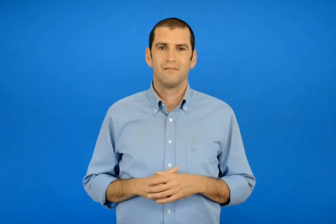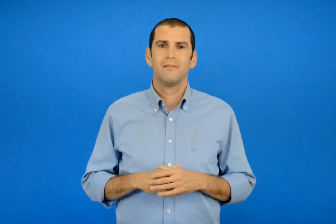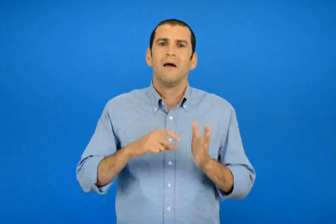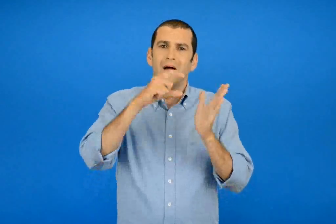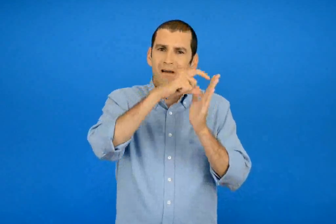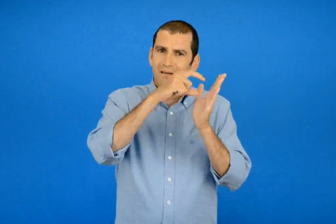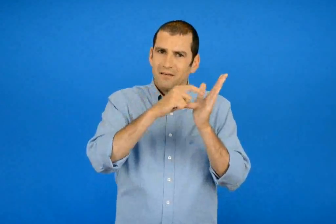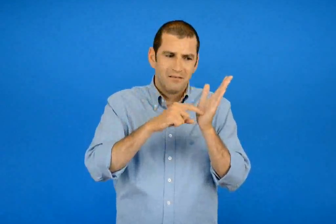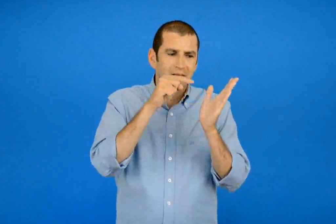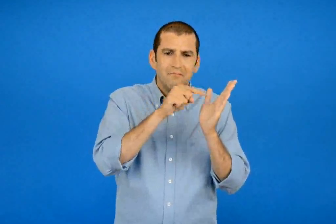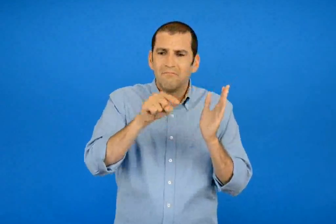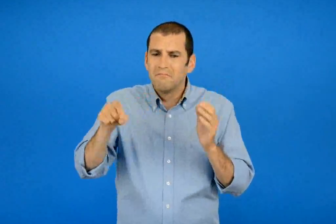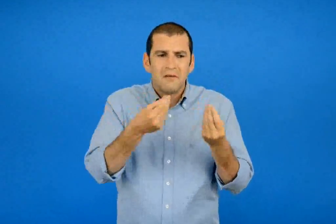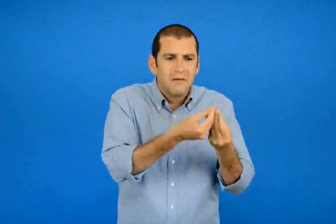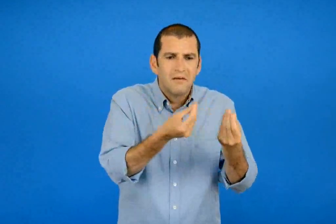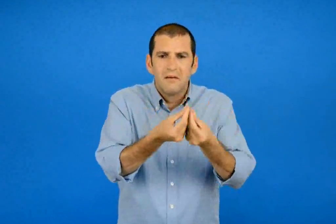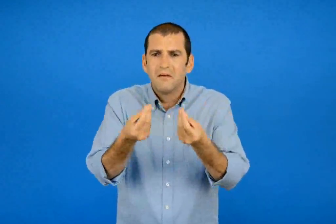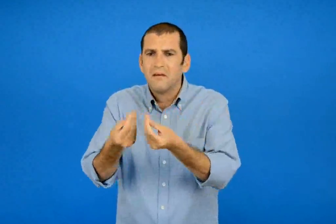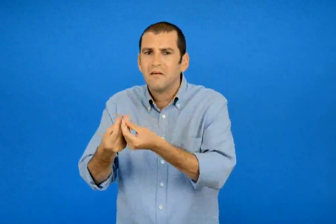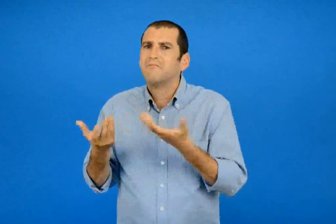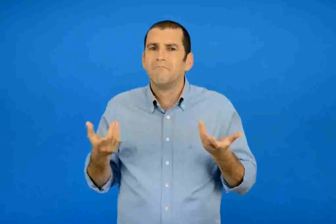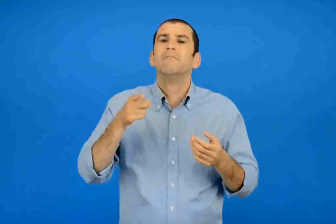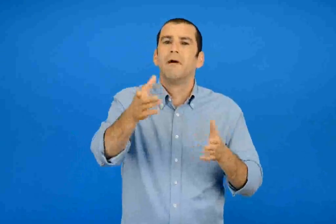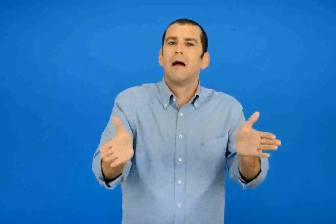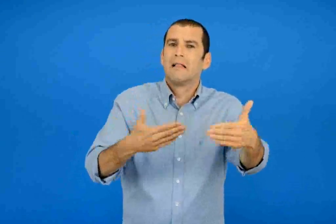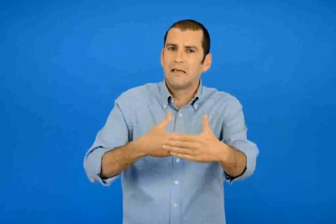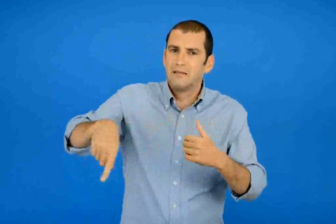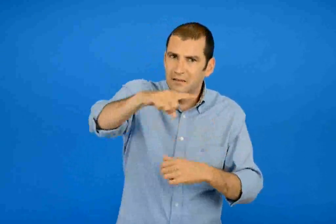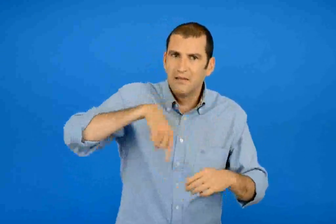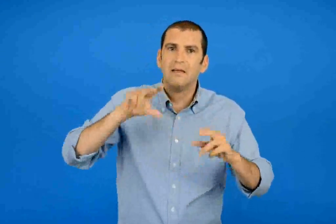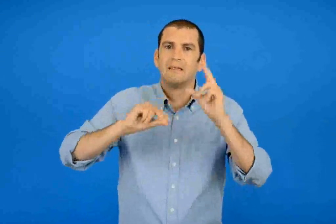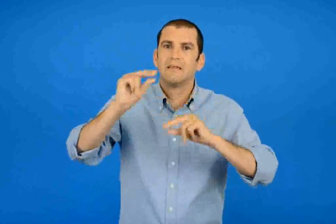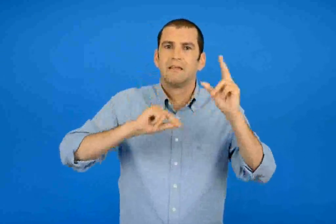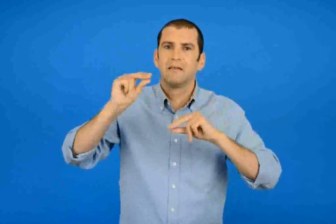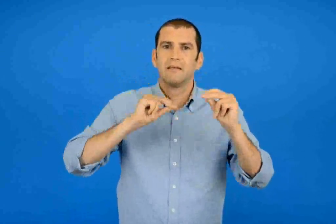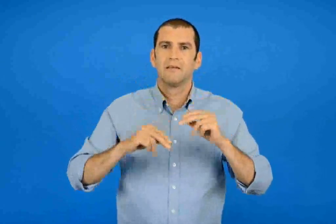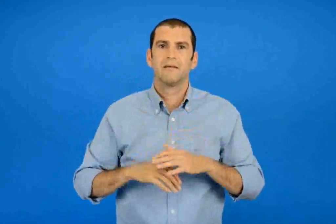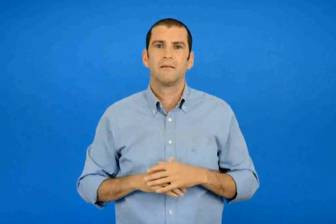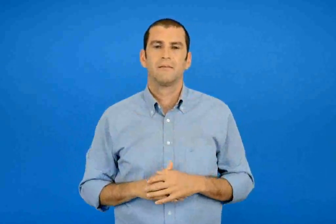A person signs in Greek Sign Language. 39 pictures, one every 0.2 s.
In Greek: συζητήστε στην τάξη για τα χαρακτηριστικά τους
